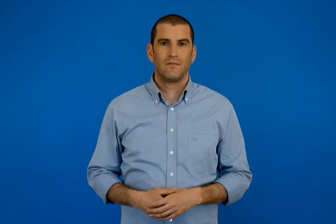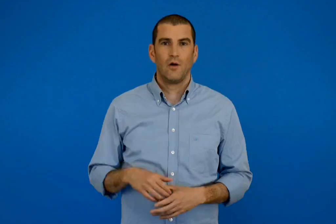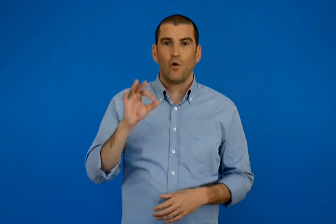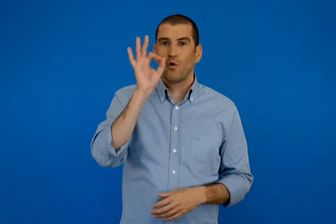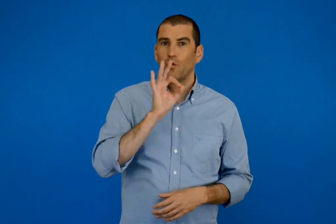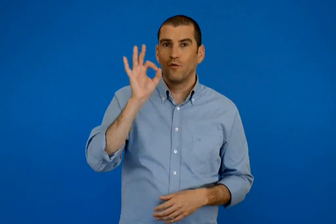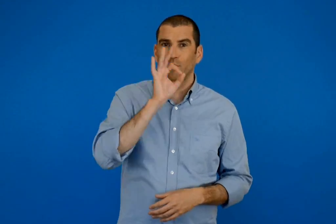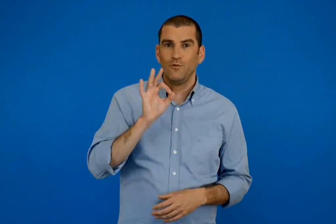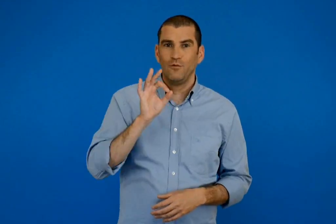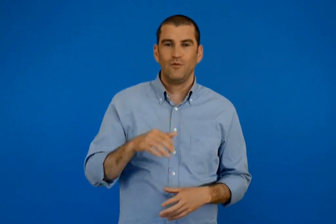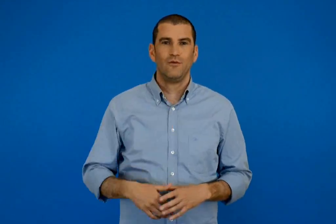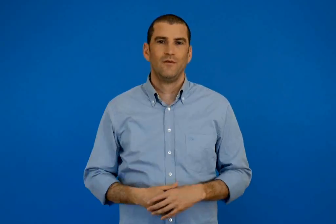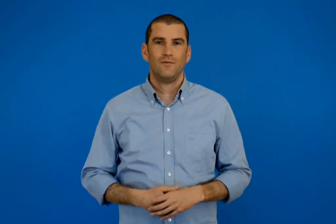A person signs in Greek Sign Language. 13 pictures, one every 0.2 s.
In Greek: οκτώβριος
